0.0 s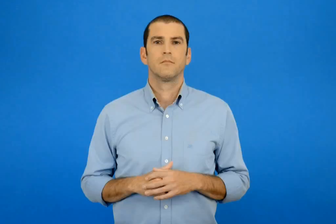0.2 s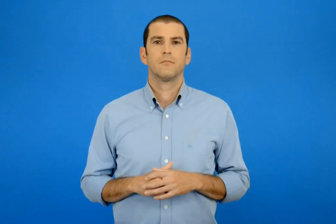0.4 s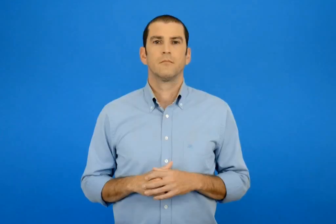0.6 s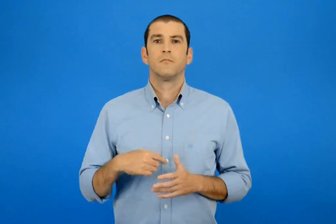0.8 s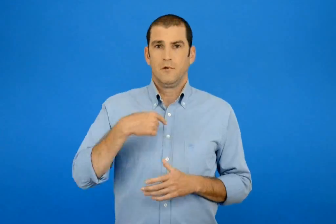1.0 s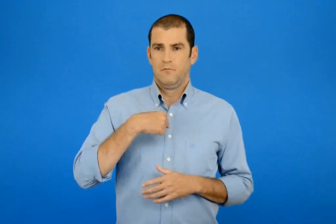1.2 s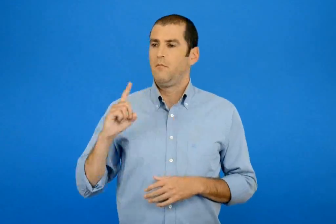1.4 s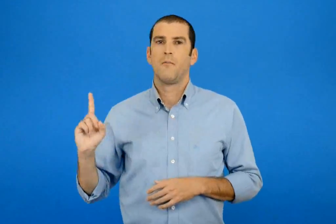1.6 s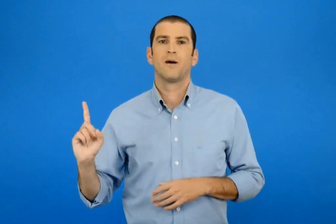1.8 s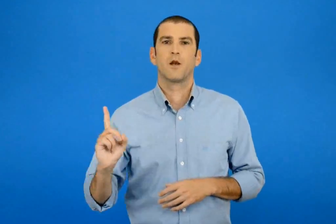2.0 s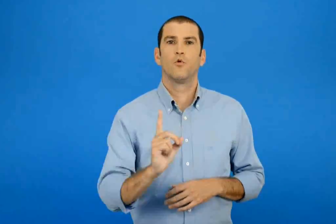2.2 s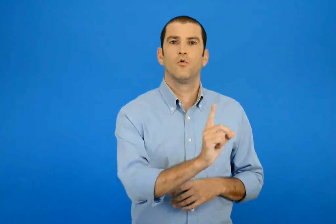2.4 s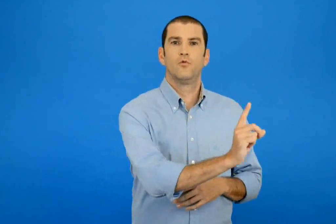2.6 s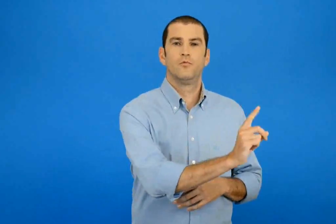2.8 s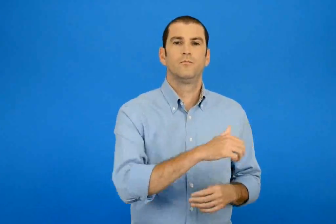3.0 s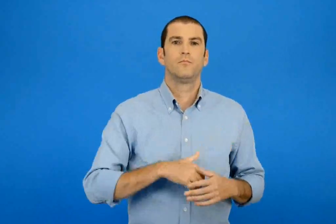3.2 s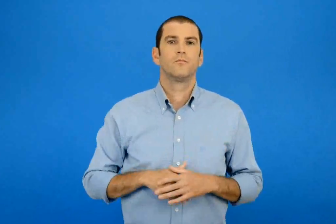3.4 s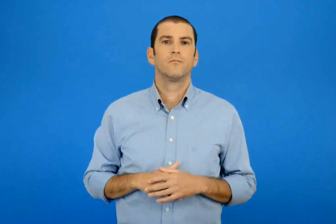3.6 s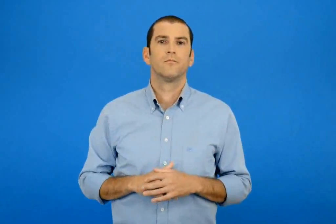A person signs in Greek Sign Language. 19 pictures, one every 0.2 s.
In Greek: περνώ
